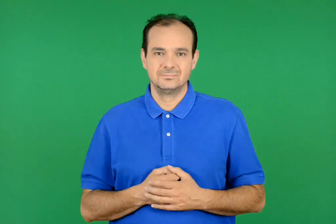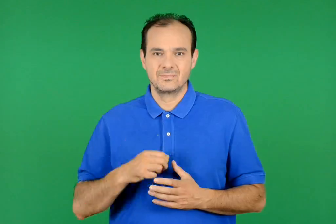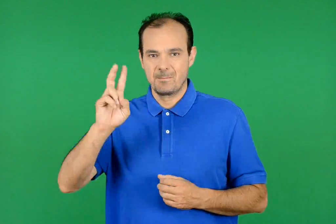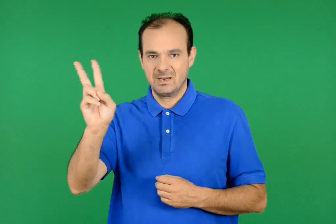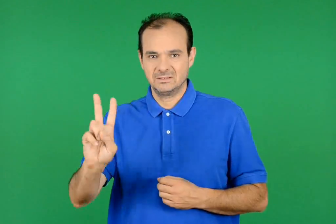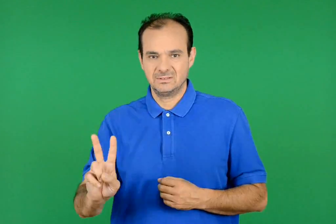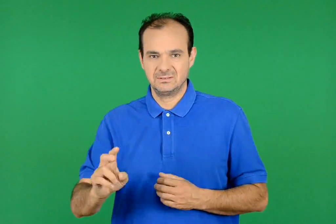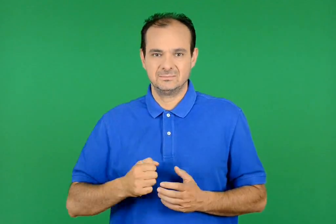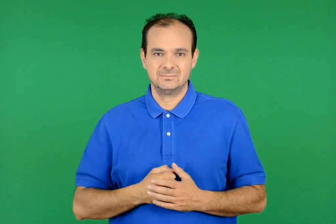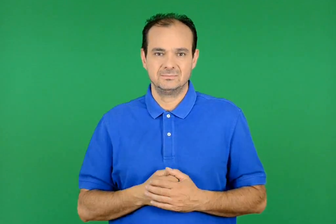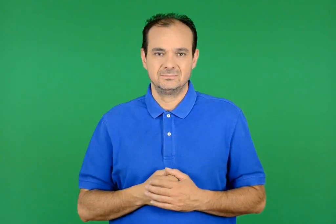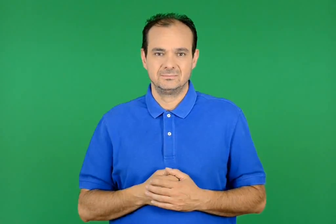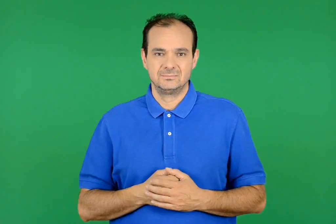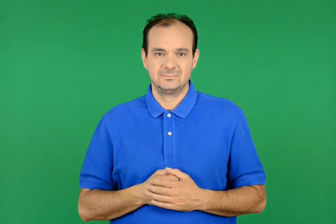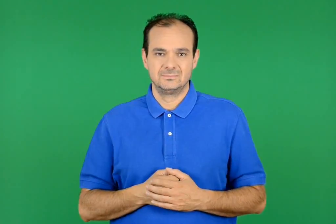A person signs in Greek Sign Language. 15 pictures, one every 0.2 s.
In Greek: παρασκευή
